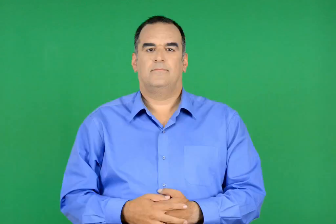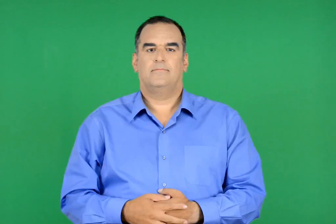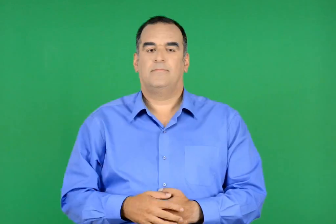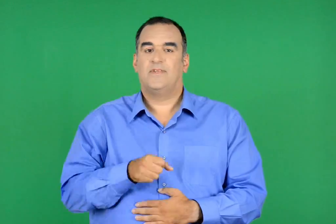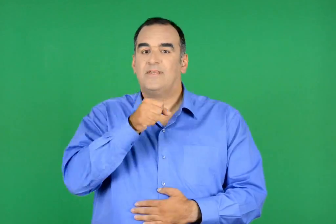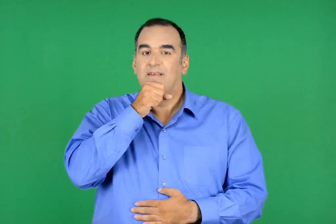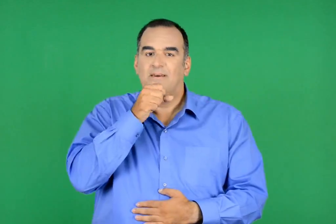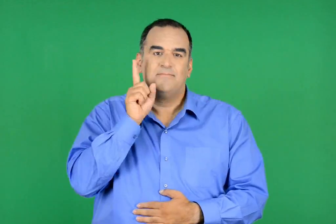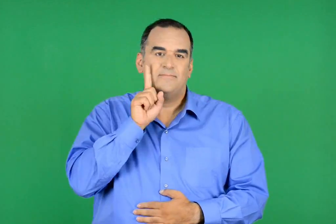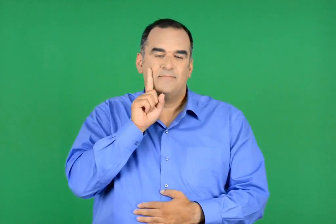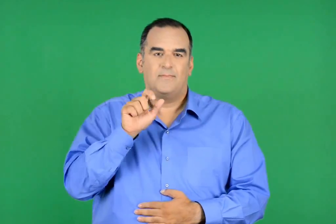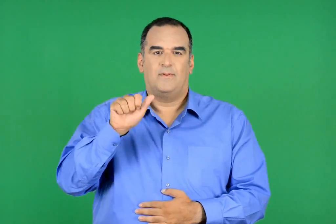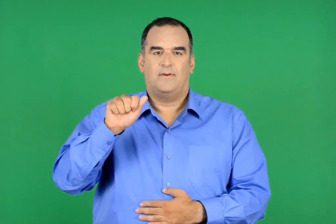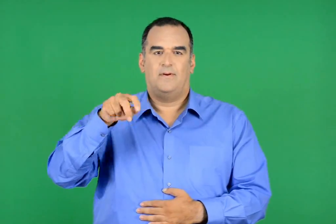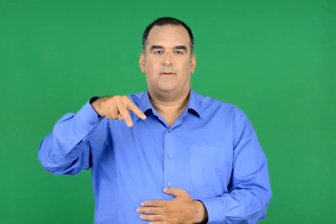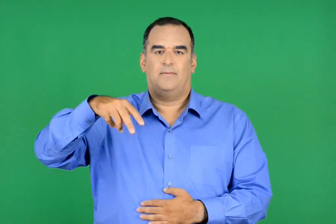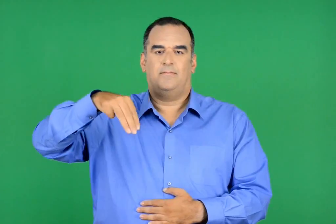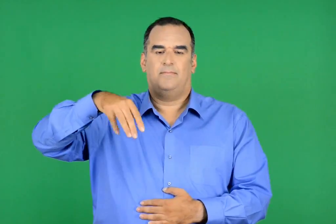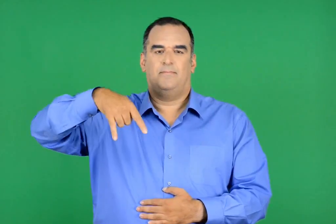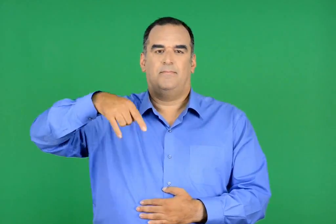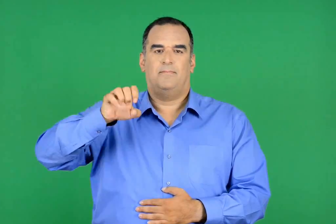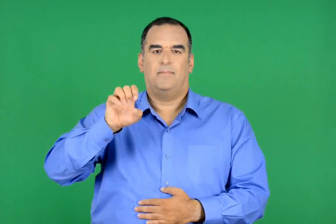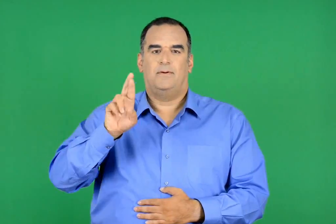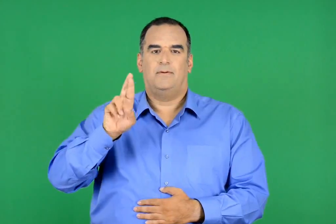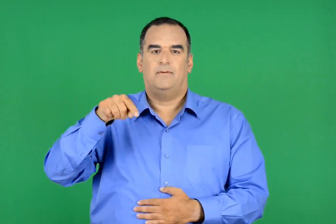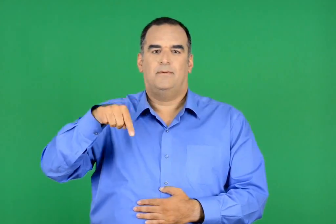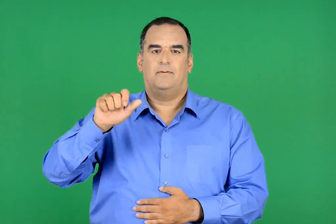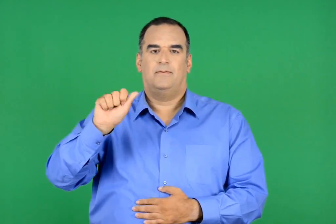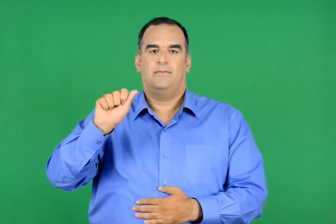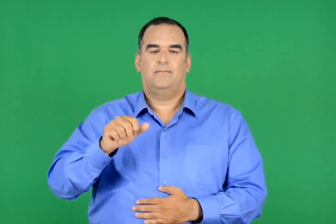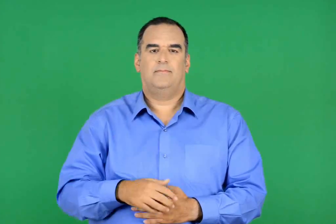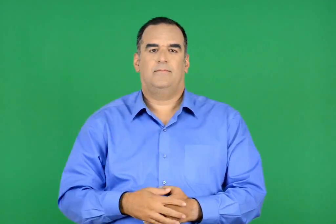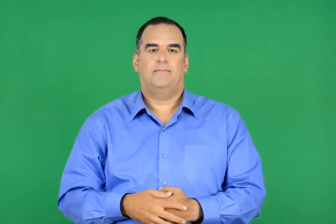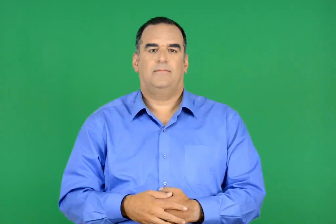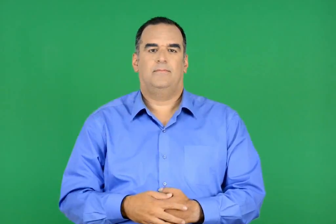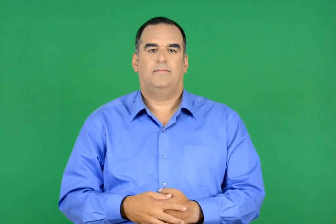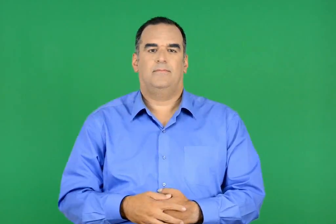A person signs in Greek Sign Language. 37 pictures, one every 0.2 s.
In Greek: η γιαγιά αλμπέρτα
